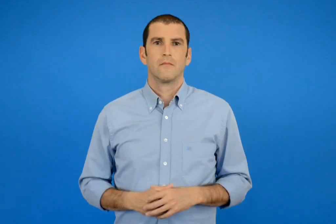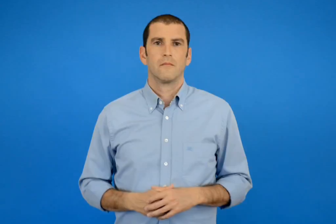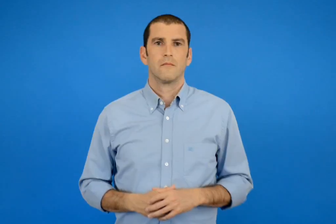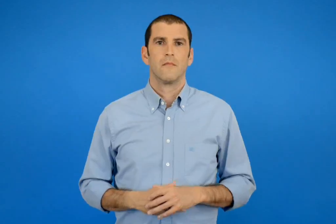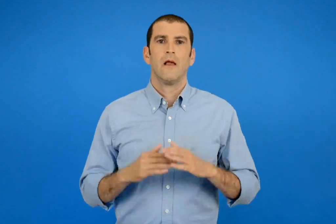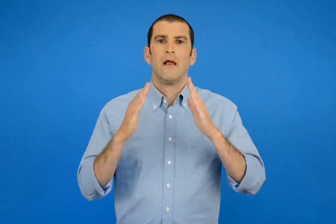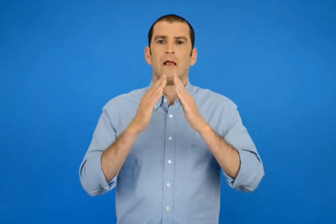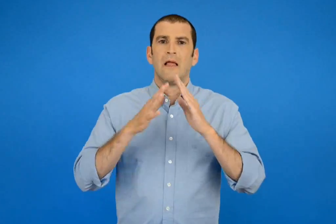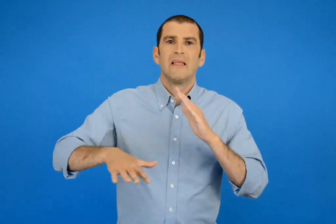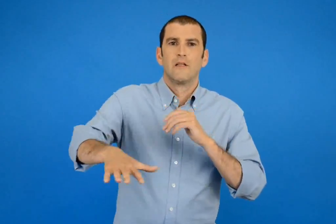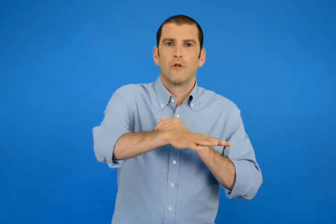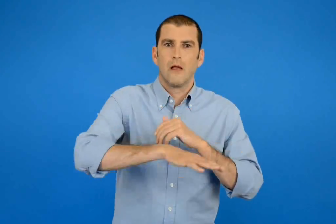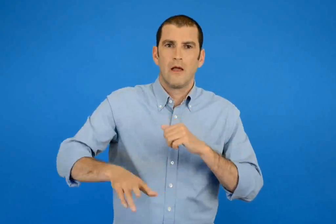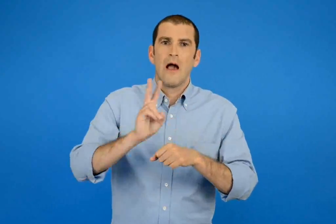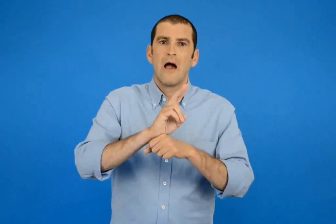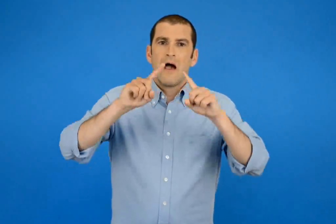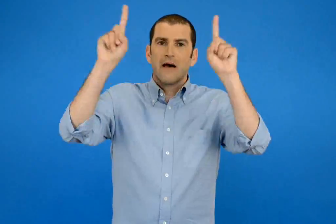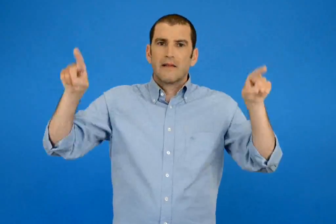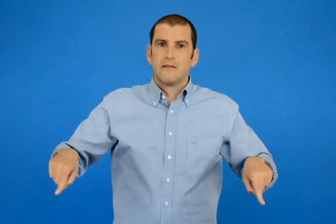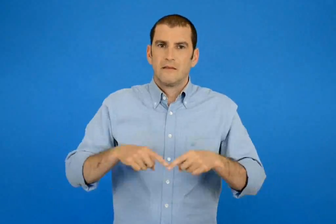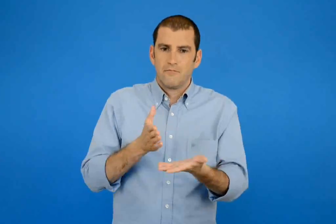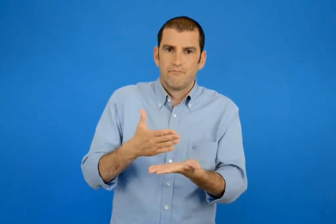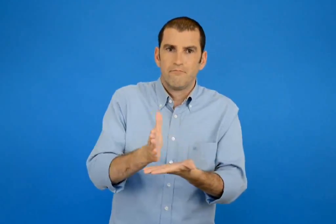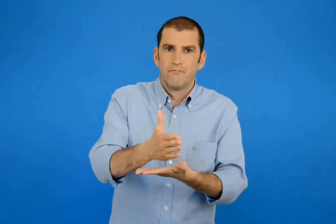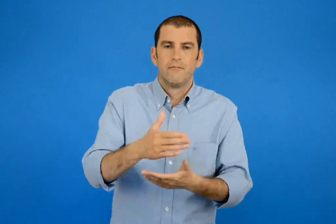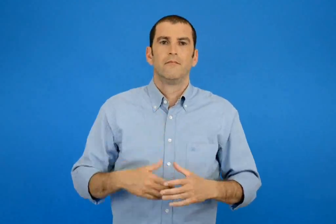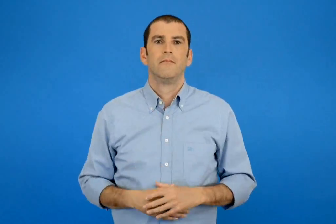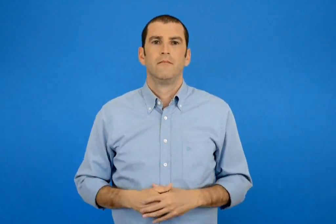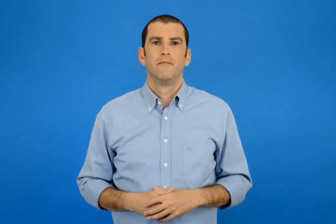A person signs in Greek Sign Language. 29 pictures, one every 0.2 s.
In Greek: ο χάρτης της γειτονίας
